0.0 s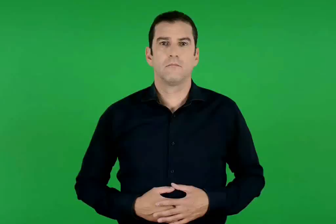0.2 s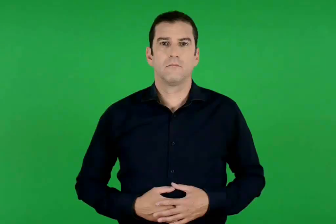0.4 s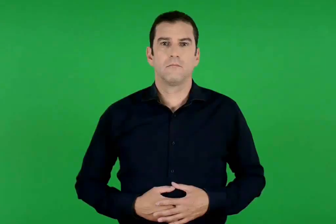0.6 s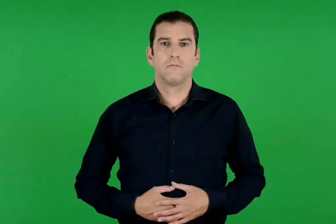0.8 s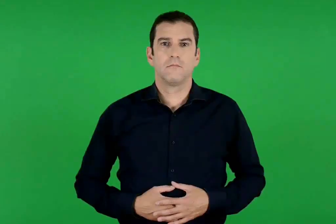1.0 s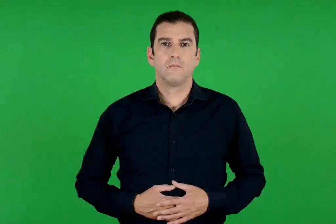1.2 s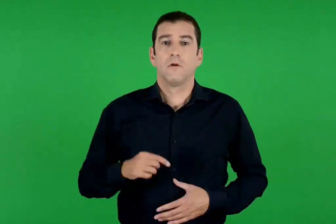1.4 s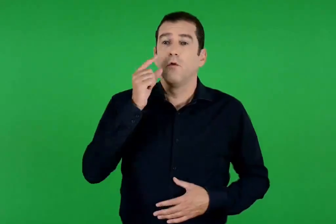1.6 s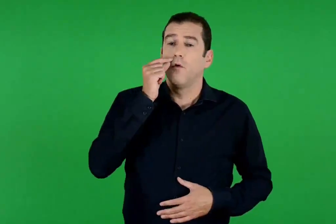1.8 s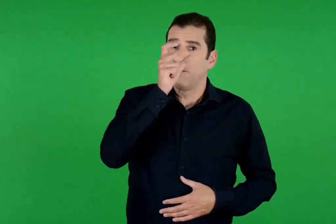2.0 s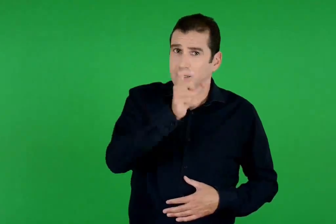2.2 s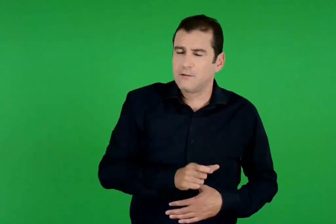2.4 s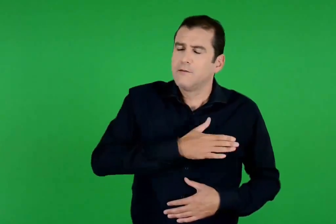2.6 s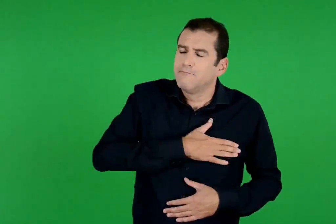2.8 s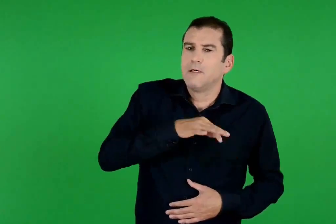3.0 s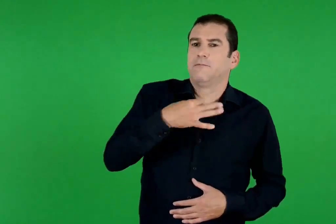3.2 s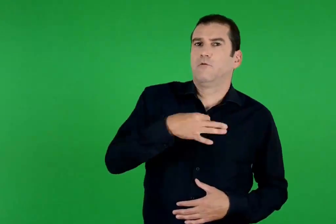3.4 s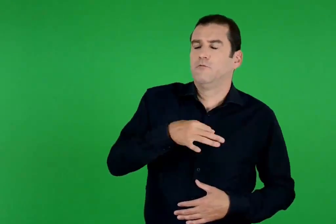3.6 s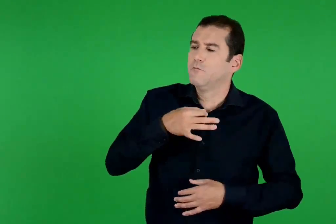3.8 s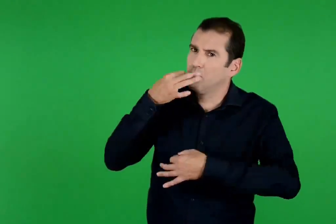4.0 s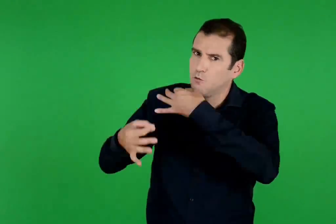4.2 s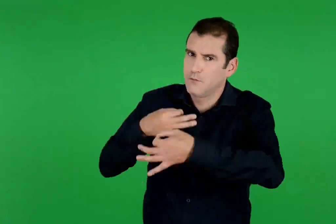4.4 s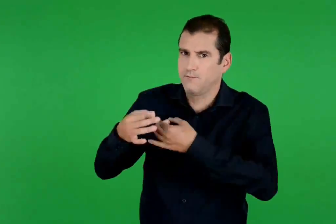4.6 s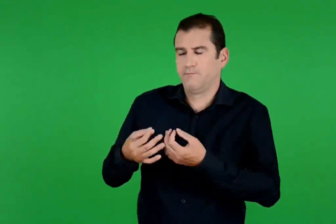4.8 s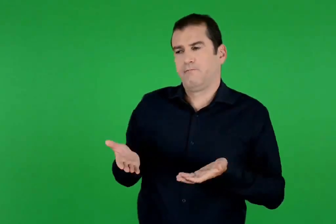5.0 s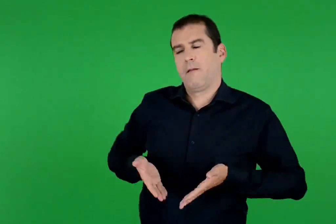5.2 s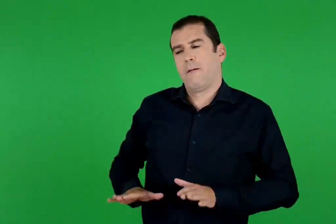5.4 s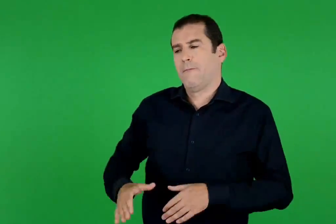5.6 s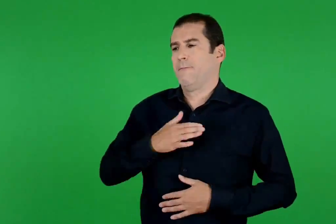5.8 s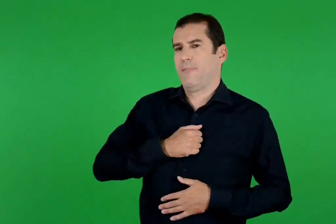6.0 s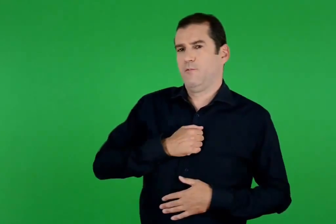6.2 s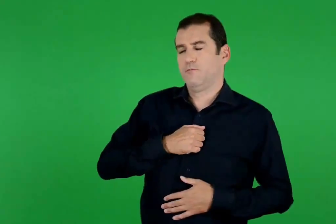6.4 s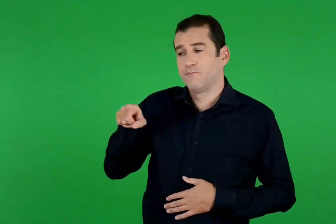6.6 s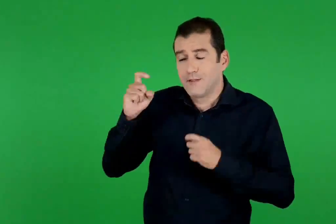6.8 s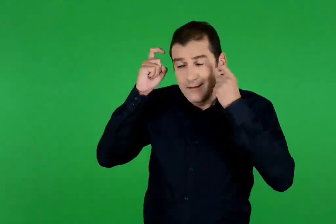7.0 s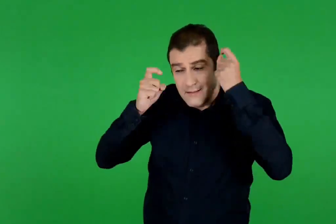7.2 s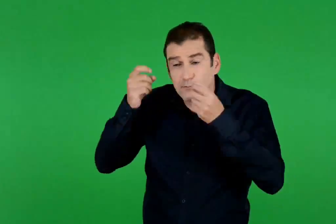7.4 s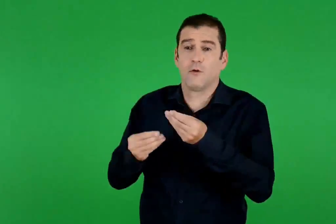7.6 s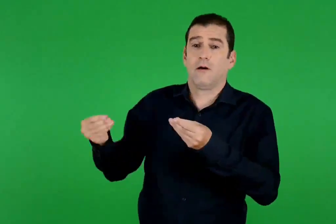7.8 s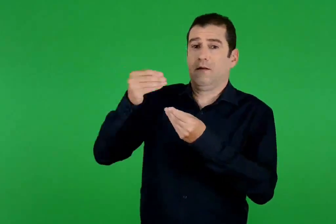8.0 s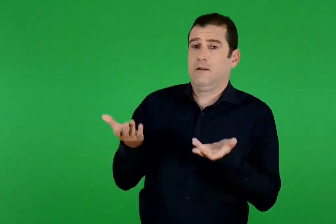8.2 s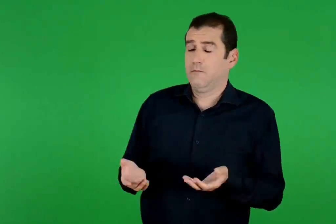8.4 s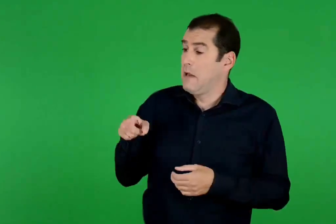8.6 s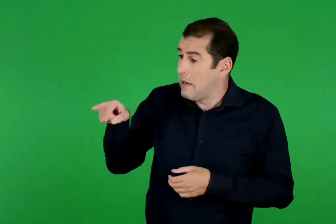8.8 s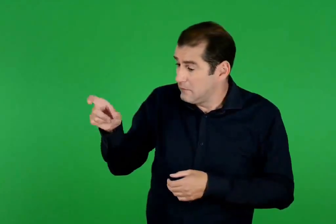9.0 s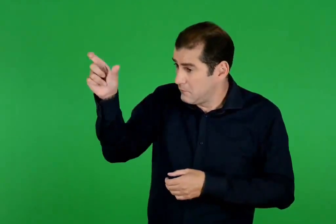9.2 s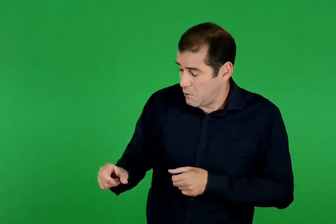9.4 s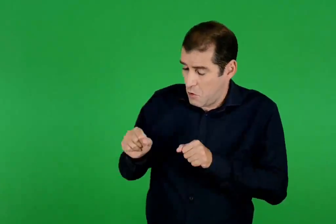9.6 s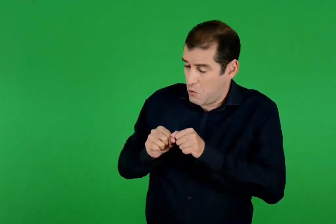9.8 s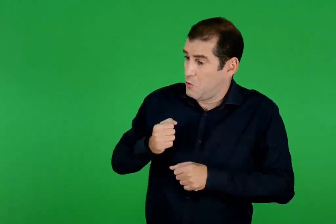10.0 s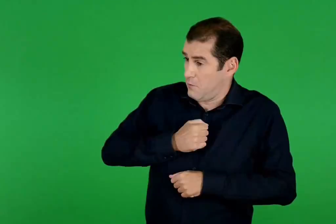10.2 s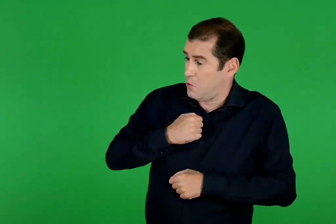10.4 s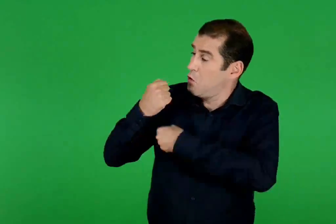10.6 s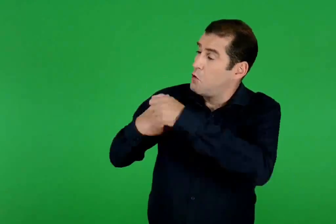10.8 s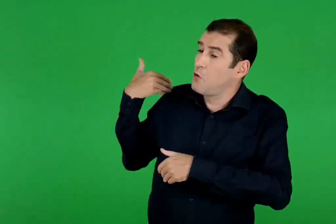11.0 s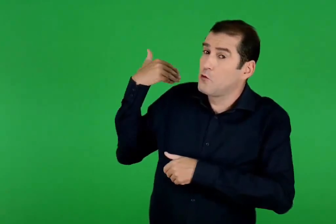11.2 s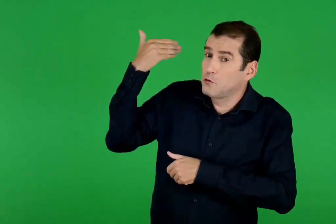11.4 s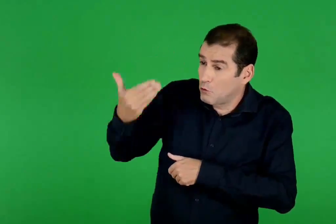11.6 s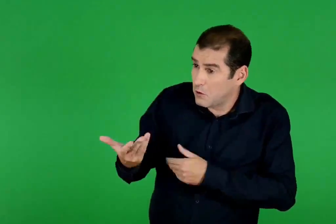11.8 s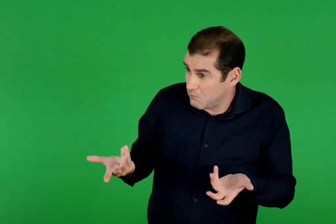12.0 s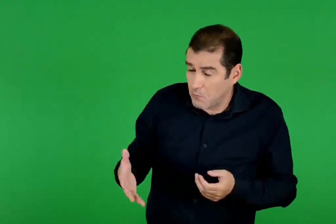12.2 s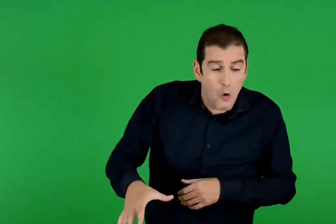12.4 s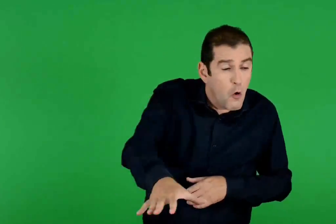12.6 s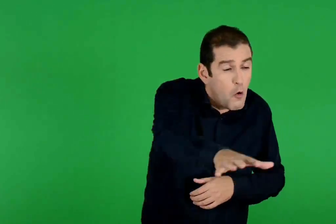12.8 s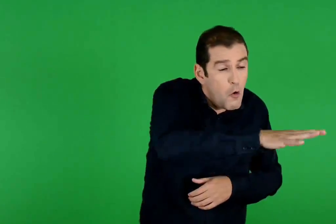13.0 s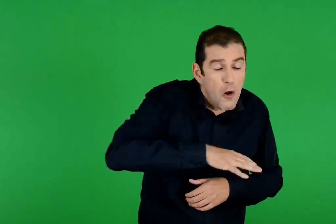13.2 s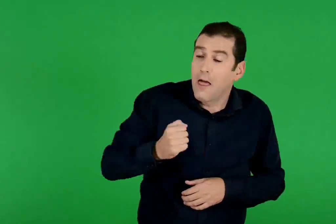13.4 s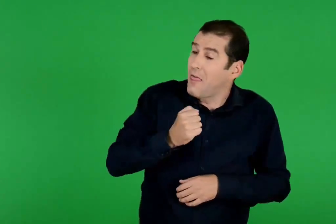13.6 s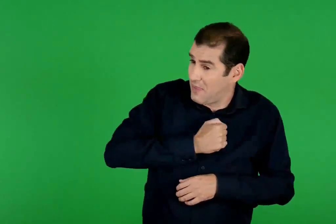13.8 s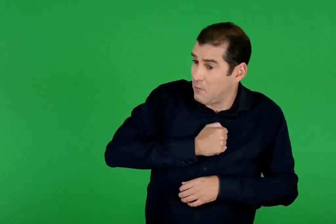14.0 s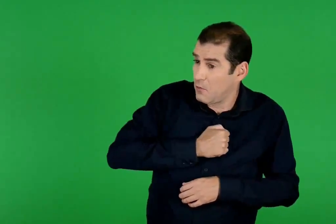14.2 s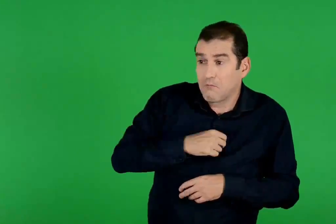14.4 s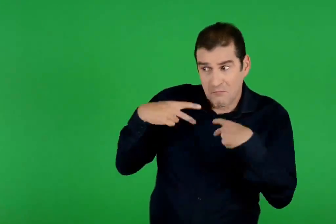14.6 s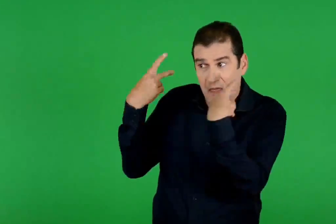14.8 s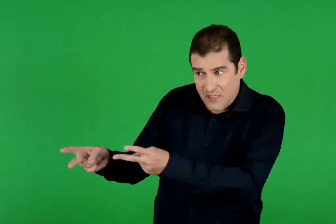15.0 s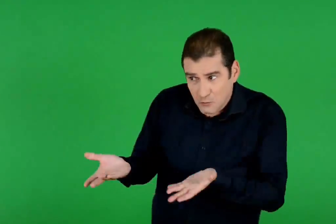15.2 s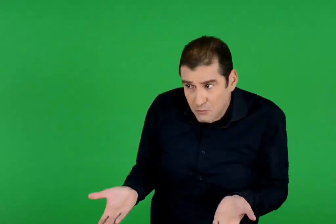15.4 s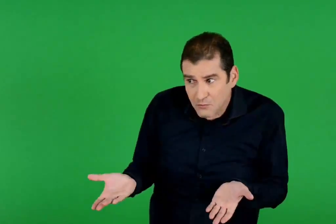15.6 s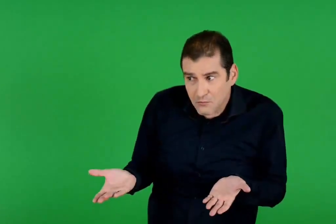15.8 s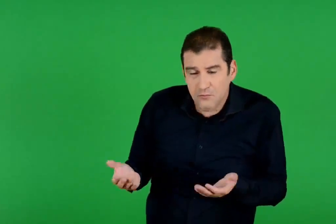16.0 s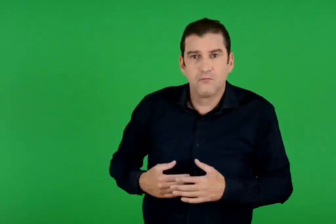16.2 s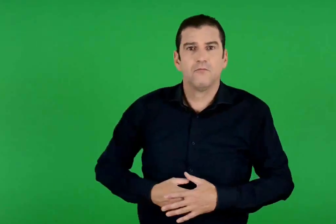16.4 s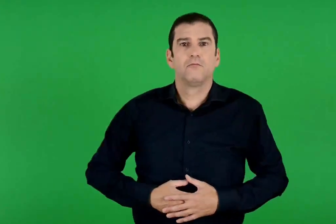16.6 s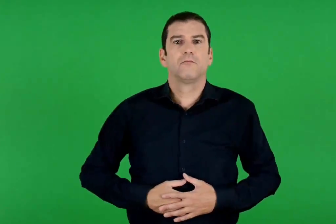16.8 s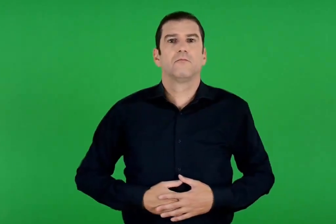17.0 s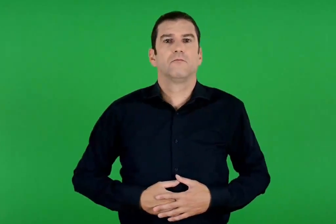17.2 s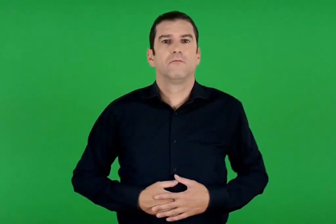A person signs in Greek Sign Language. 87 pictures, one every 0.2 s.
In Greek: κι ο σπλαχνικός πατέρας του είπε παιδί μου , σκέψου καλύτερα. εσύ κοντά μου δεν ήσουν τόσα χρόνια ; τα δικά μου δεν είναι και δικά σου ;
